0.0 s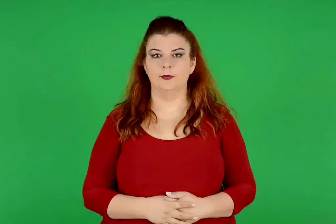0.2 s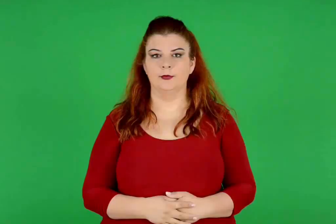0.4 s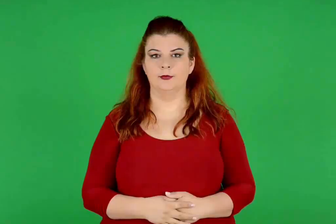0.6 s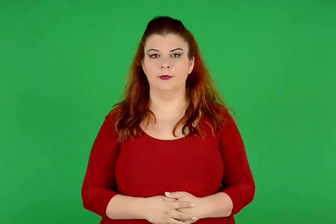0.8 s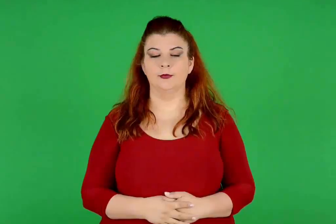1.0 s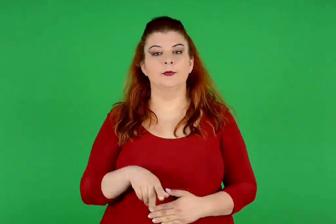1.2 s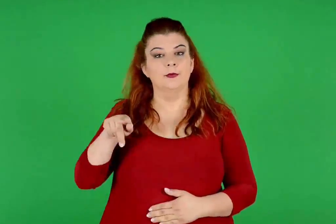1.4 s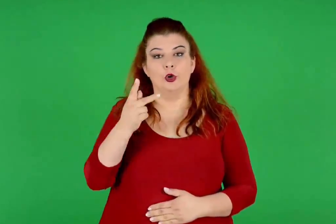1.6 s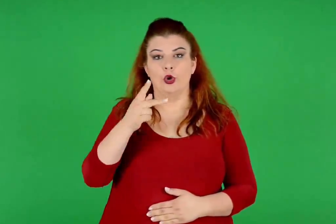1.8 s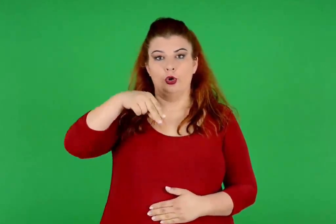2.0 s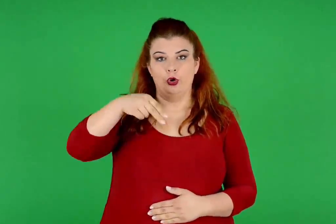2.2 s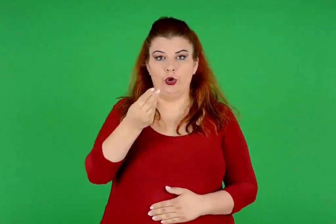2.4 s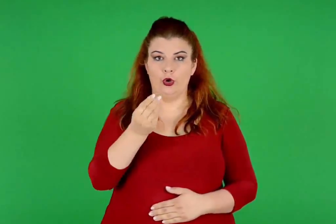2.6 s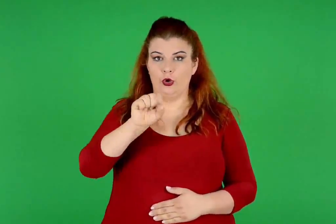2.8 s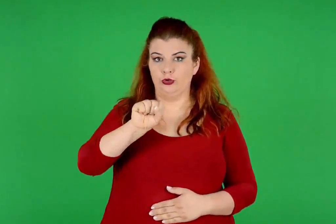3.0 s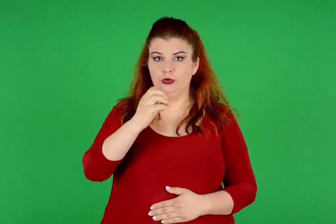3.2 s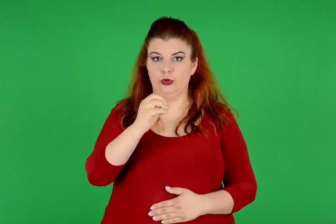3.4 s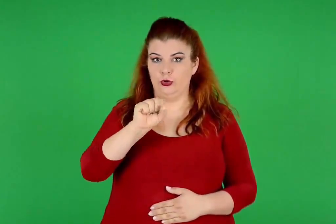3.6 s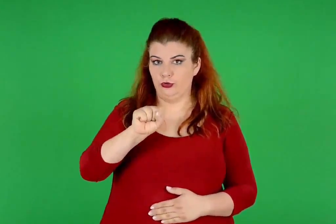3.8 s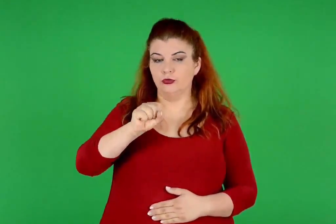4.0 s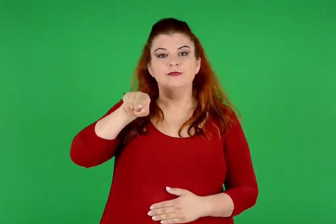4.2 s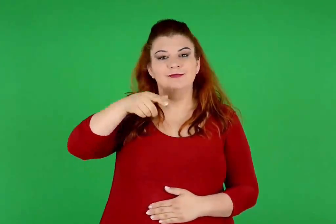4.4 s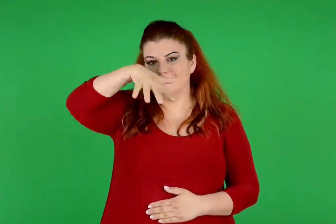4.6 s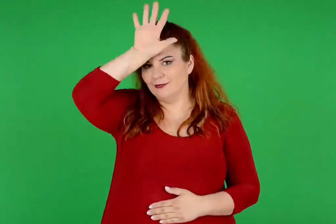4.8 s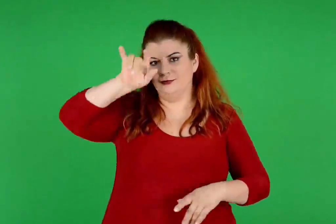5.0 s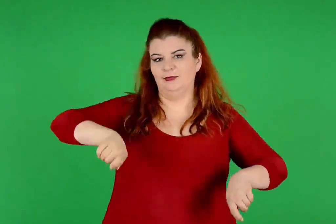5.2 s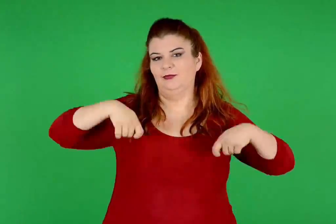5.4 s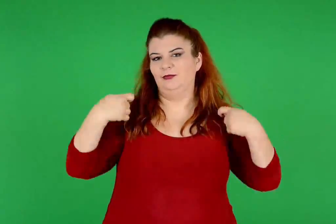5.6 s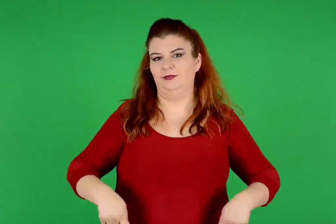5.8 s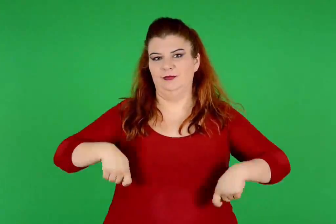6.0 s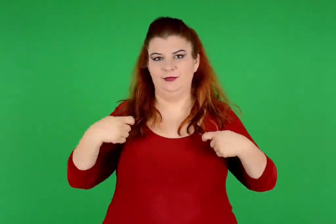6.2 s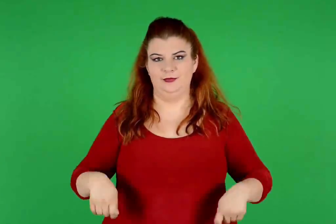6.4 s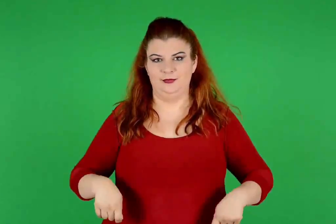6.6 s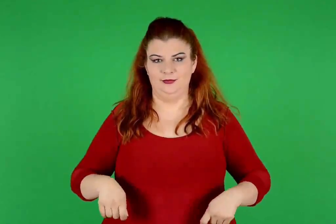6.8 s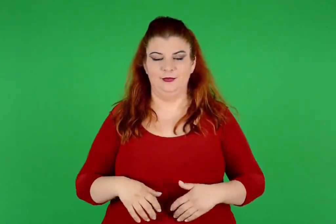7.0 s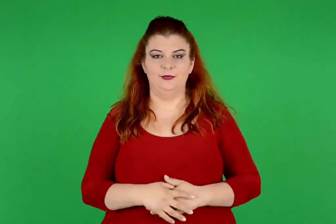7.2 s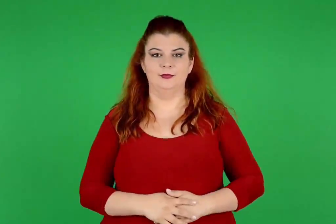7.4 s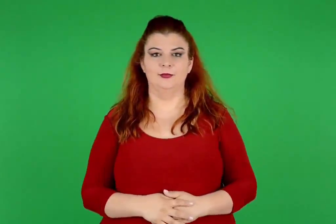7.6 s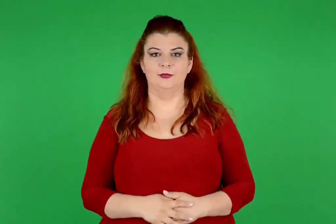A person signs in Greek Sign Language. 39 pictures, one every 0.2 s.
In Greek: το ανάκτορο της κνωσού
